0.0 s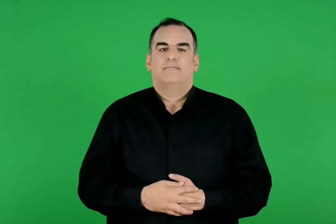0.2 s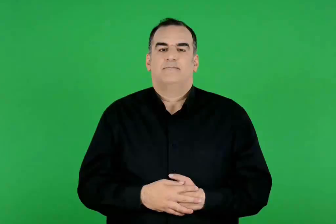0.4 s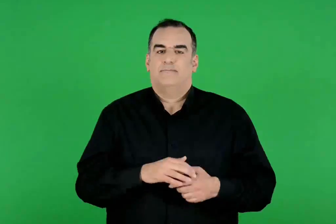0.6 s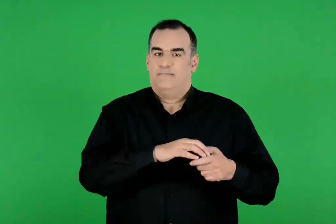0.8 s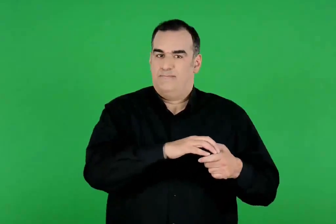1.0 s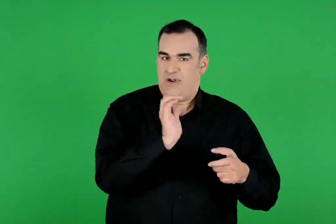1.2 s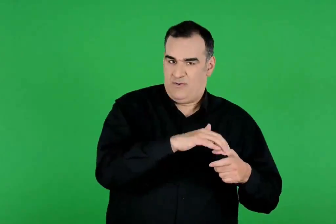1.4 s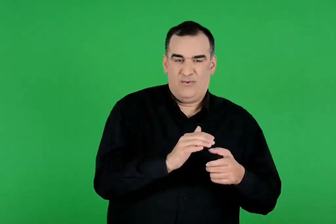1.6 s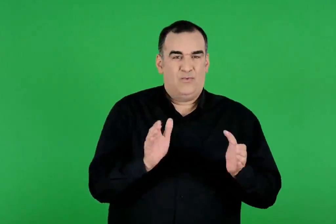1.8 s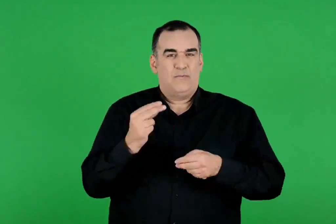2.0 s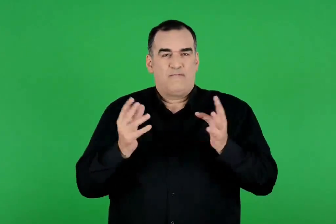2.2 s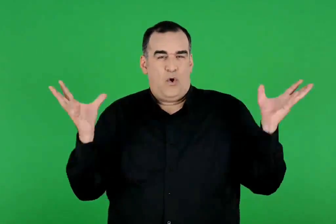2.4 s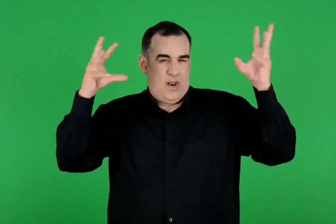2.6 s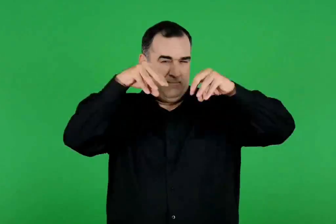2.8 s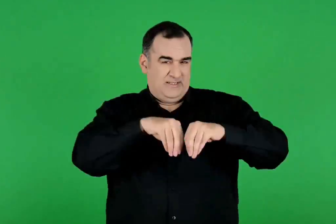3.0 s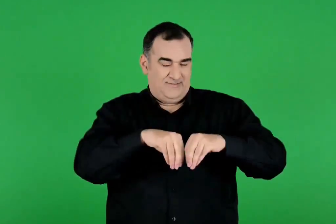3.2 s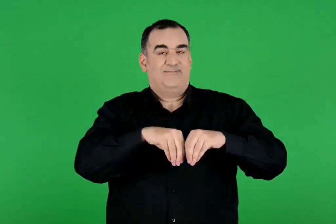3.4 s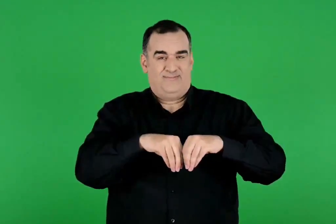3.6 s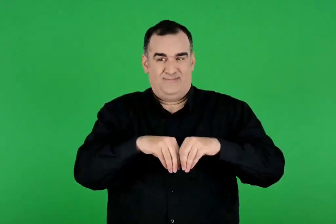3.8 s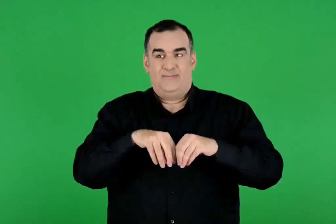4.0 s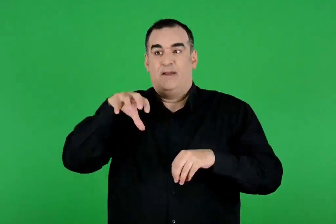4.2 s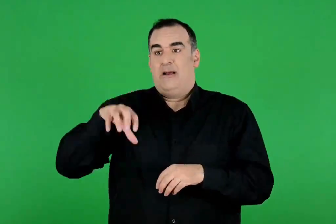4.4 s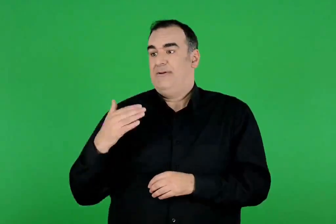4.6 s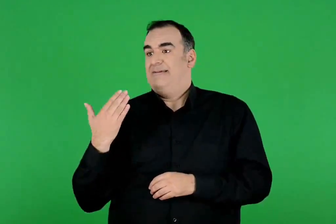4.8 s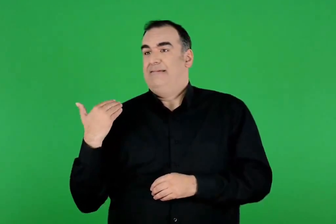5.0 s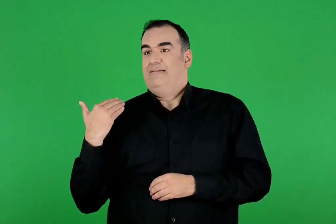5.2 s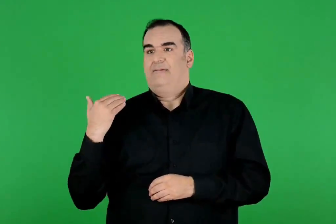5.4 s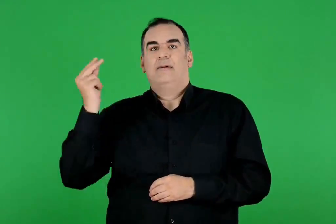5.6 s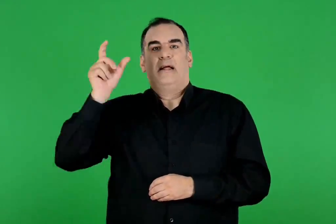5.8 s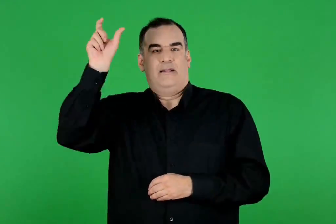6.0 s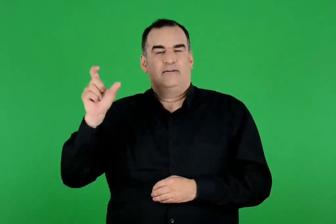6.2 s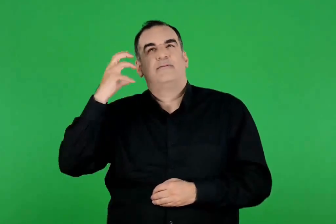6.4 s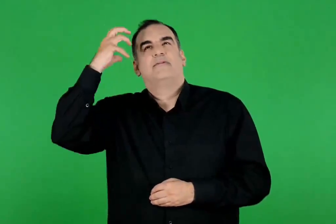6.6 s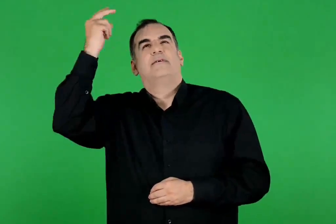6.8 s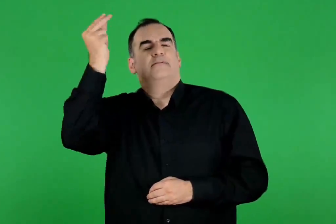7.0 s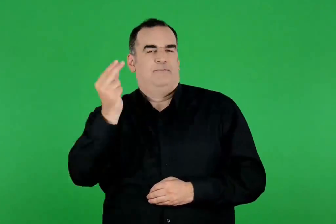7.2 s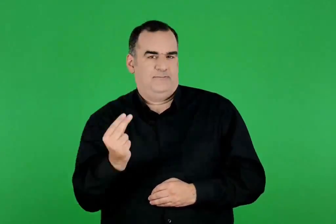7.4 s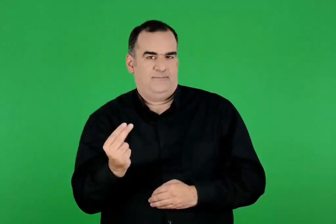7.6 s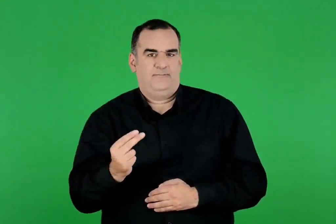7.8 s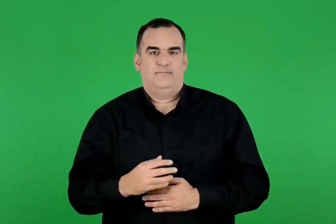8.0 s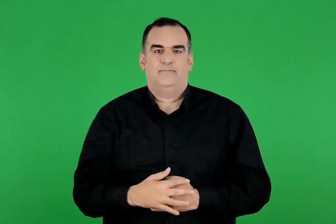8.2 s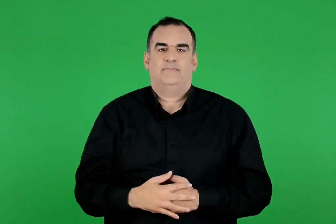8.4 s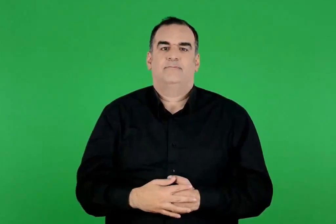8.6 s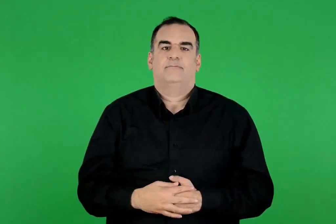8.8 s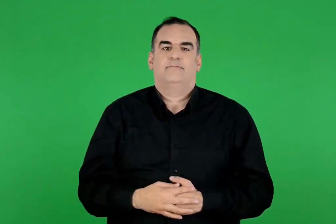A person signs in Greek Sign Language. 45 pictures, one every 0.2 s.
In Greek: η πανδώρα και το κουτί με τις συμφορές , όπως τη φαντάστηκε ένας καλλιτέχνης της νεότερης εποχής
